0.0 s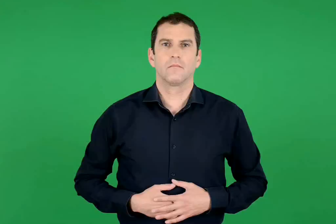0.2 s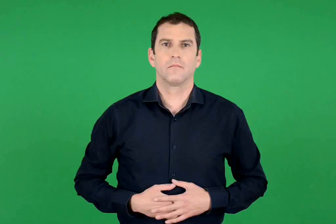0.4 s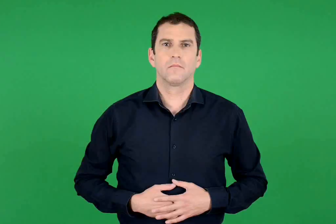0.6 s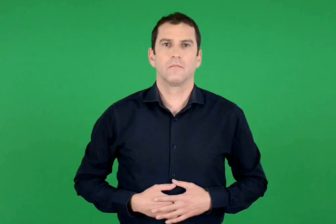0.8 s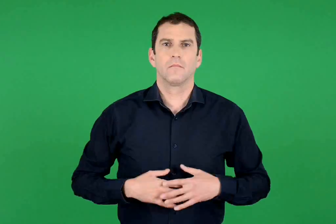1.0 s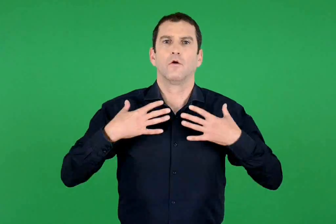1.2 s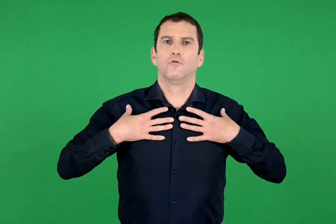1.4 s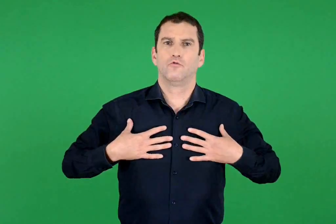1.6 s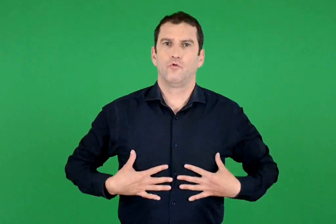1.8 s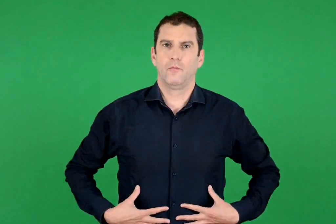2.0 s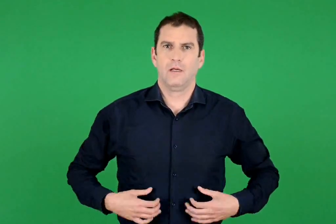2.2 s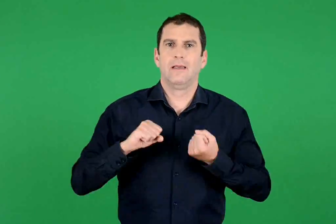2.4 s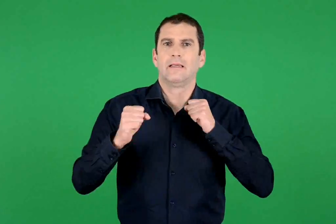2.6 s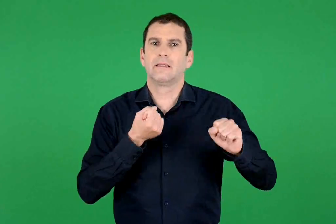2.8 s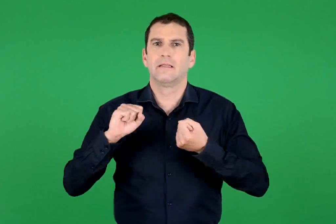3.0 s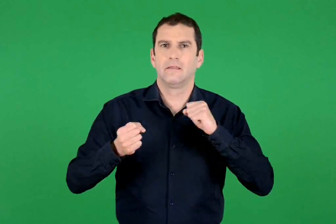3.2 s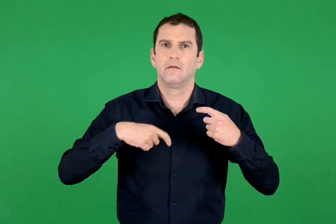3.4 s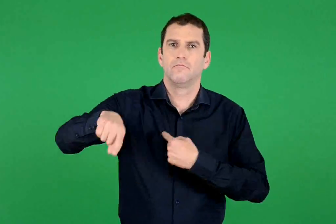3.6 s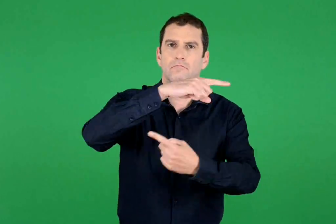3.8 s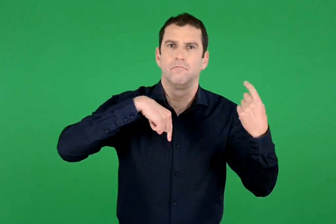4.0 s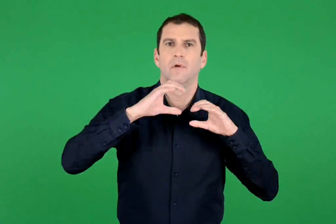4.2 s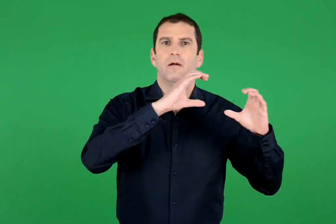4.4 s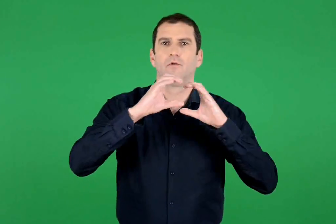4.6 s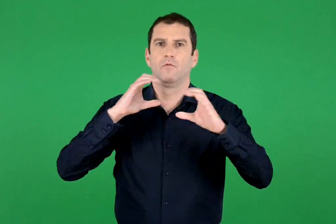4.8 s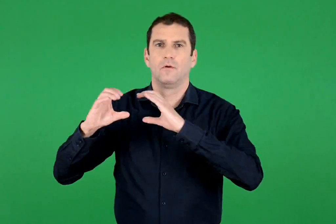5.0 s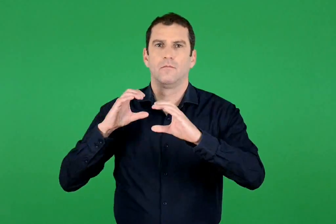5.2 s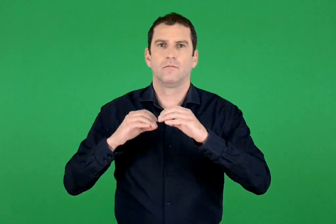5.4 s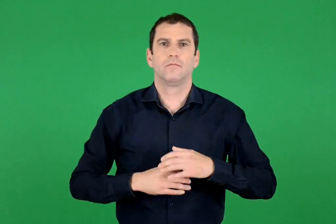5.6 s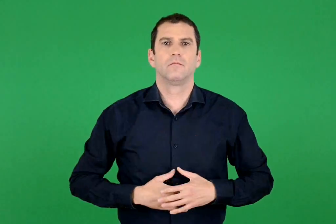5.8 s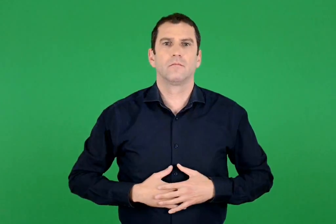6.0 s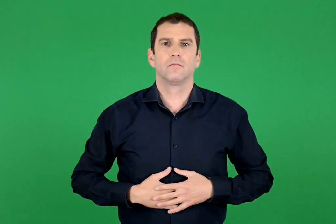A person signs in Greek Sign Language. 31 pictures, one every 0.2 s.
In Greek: επικοινωνούμε με τις κινήσεις του σώματος
